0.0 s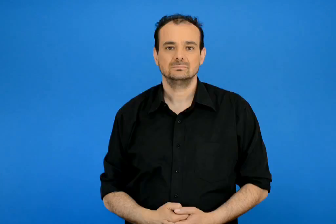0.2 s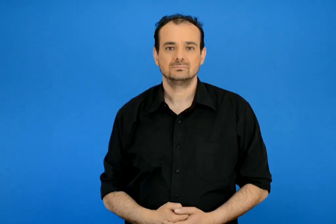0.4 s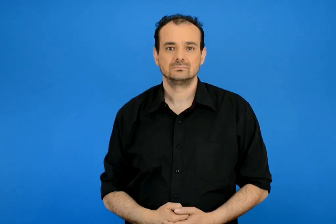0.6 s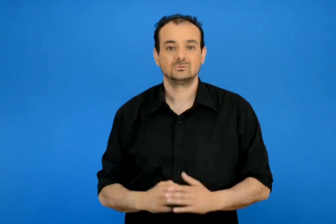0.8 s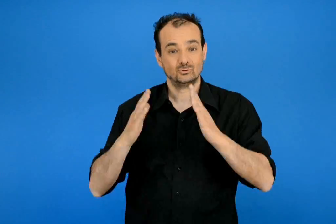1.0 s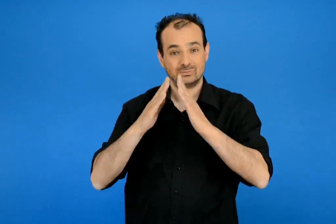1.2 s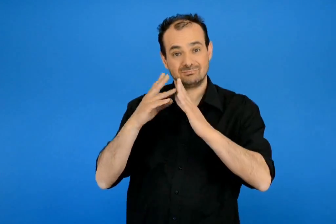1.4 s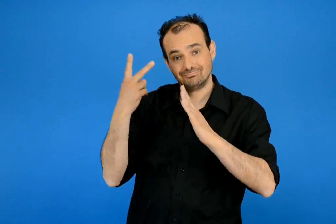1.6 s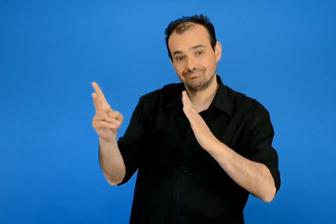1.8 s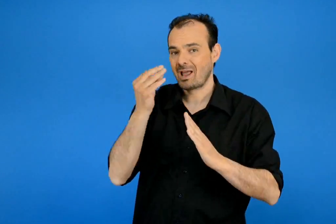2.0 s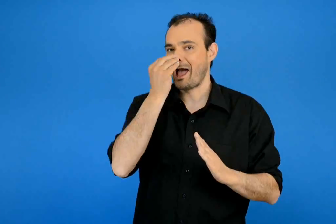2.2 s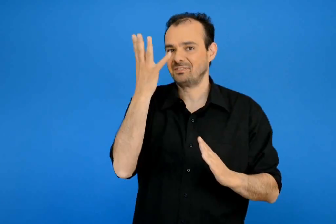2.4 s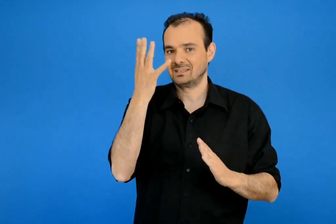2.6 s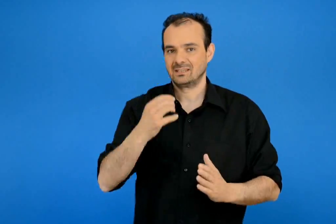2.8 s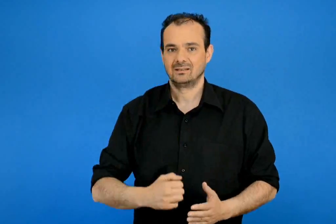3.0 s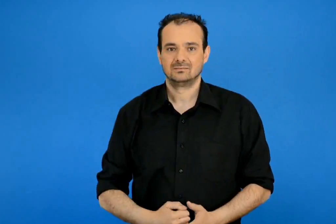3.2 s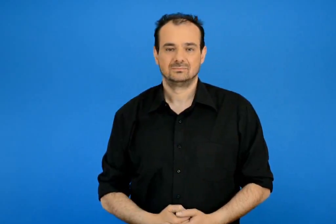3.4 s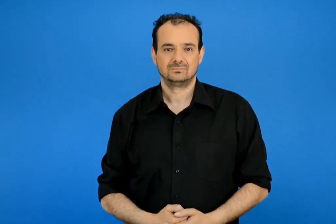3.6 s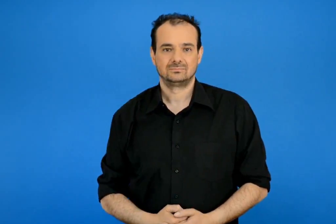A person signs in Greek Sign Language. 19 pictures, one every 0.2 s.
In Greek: σπίτι της ανθής
